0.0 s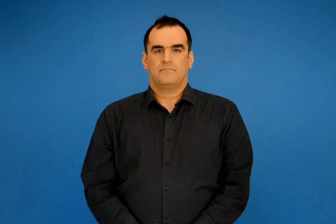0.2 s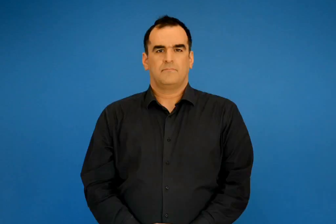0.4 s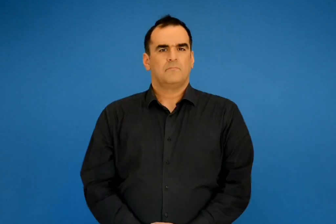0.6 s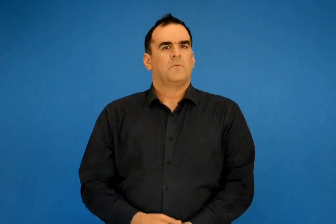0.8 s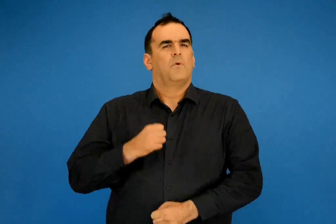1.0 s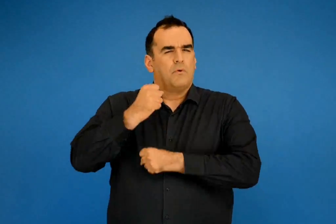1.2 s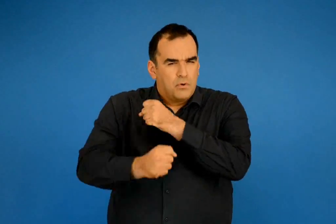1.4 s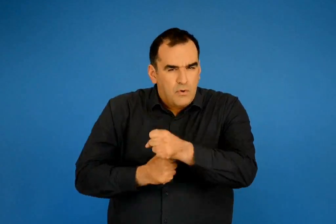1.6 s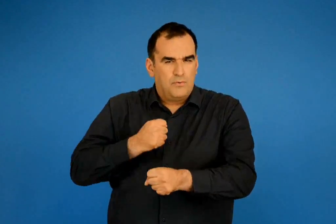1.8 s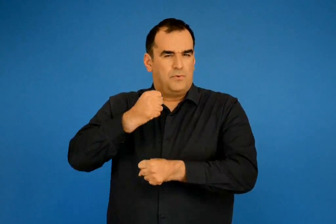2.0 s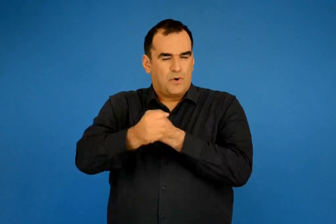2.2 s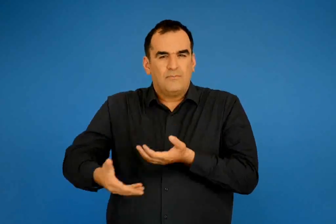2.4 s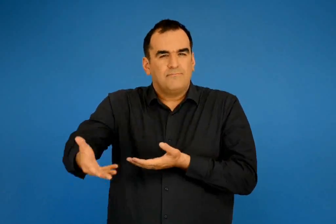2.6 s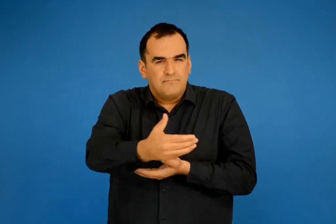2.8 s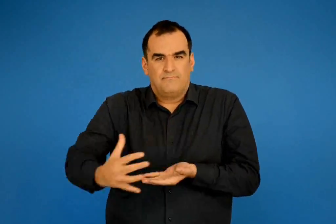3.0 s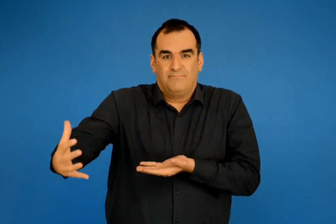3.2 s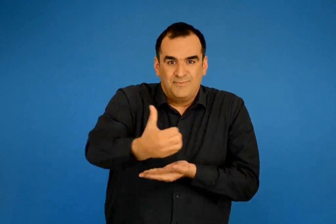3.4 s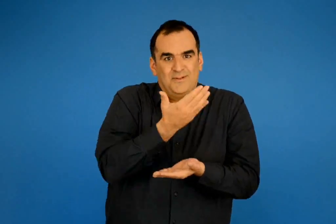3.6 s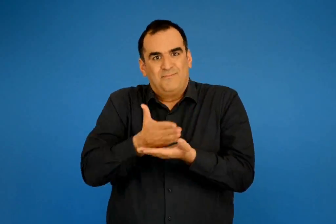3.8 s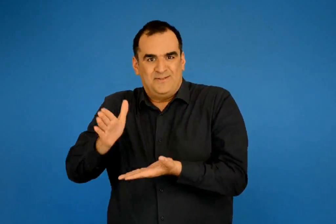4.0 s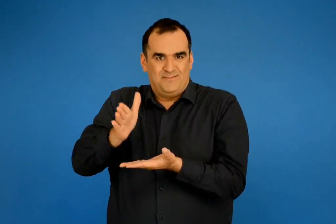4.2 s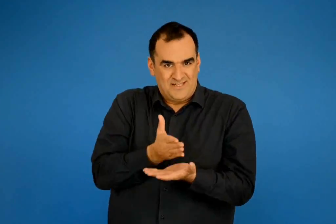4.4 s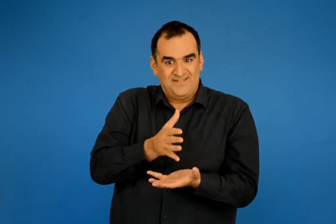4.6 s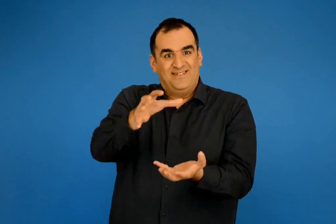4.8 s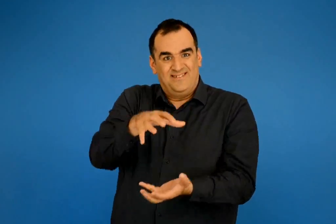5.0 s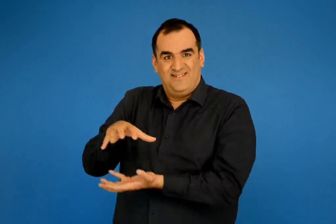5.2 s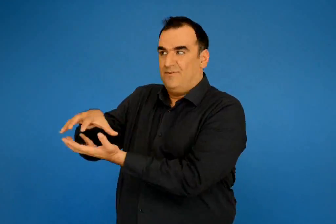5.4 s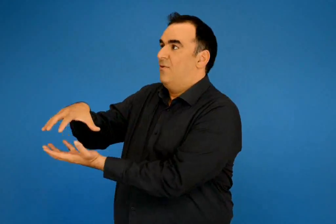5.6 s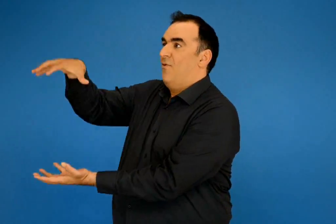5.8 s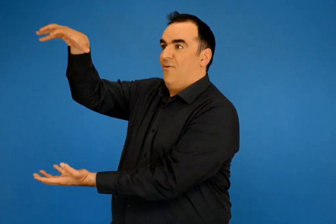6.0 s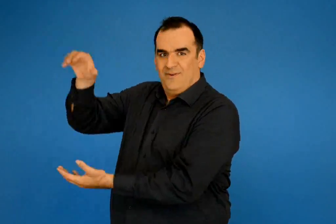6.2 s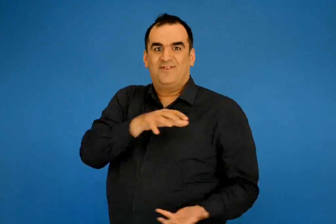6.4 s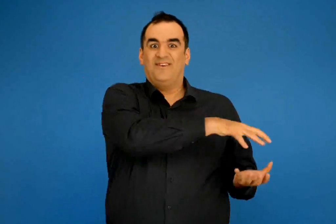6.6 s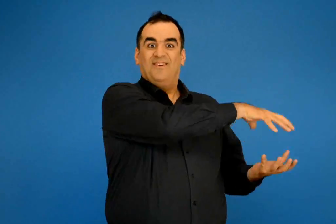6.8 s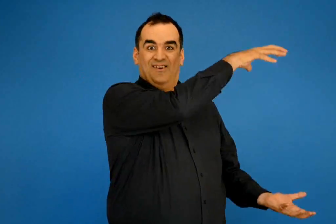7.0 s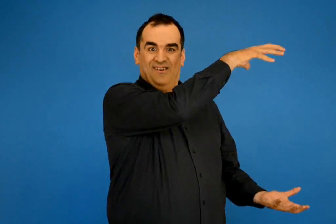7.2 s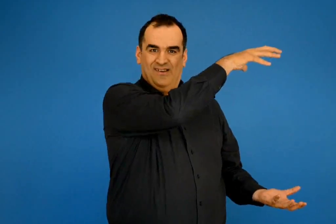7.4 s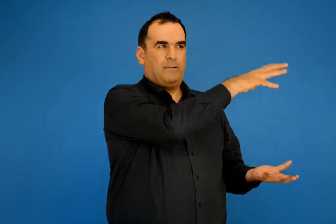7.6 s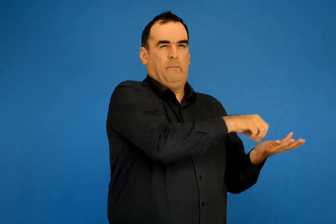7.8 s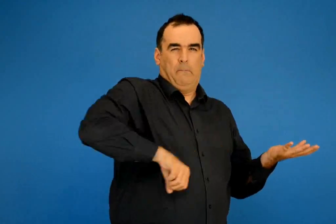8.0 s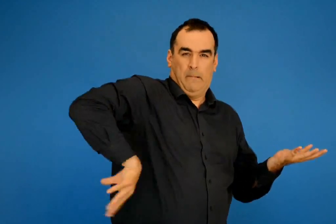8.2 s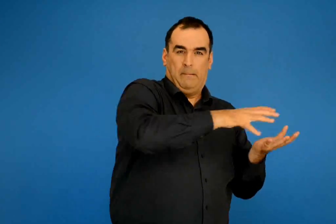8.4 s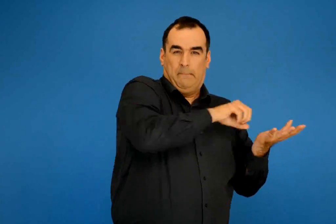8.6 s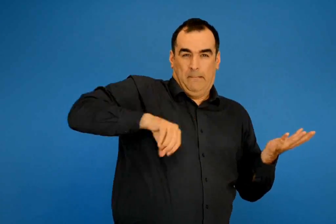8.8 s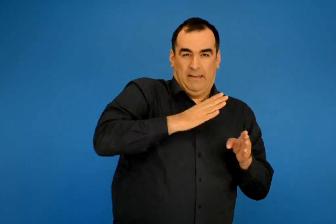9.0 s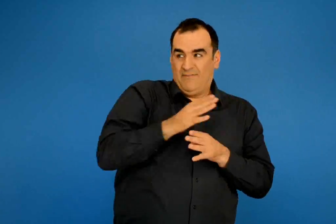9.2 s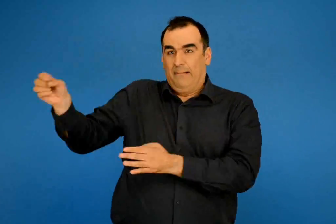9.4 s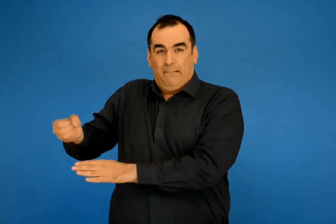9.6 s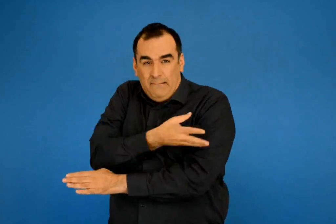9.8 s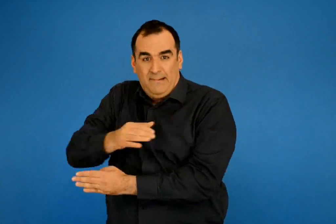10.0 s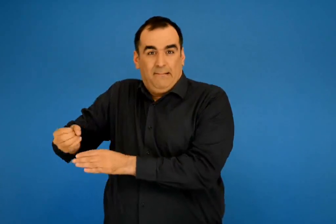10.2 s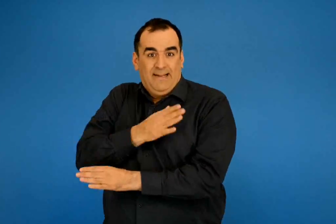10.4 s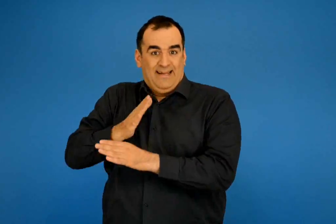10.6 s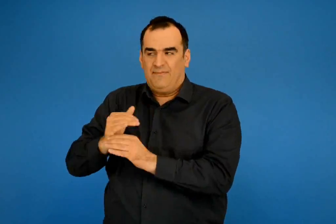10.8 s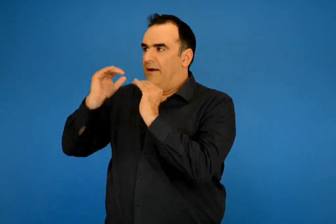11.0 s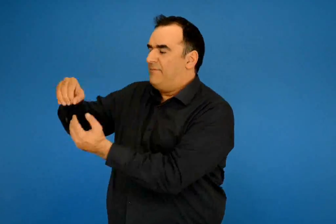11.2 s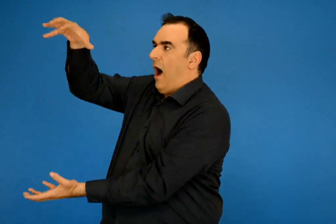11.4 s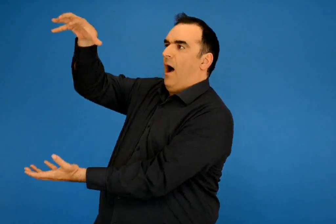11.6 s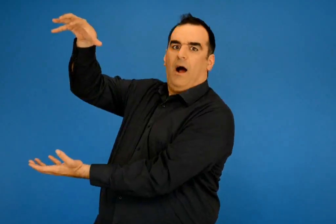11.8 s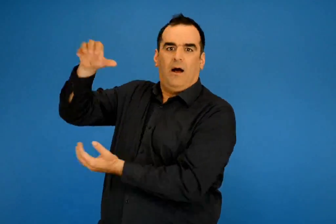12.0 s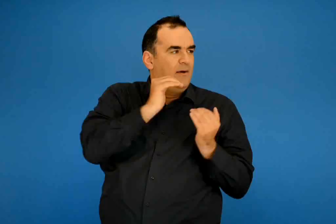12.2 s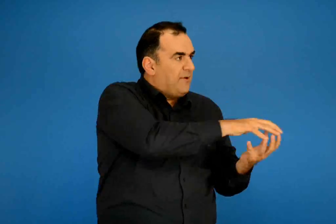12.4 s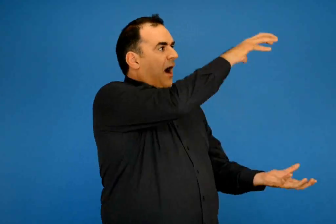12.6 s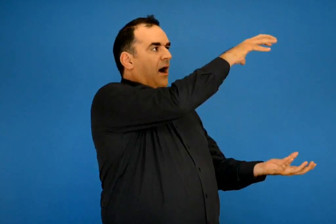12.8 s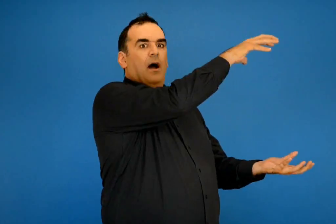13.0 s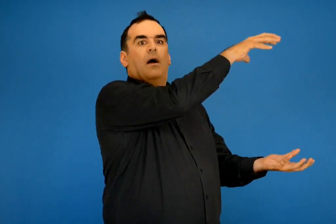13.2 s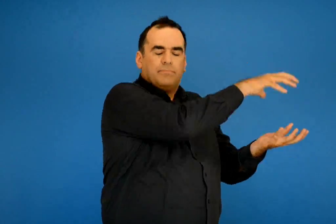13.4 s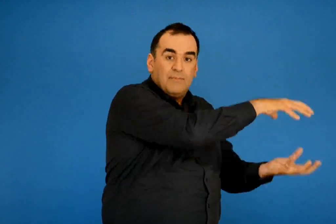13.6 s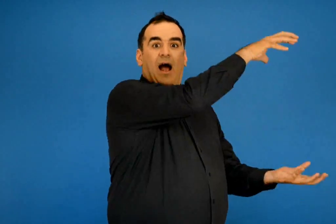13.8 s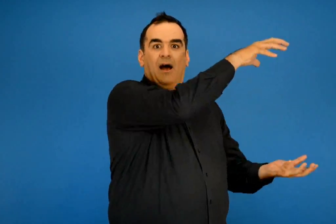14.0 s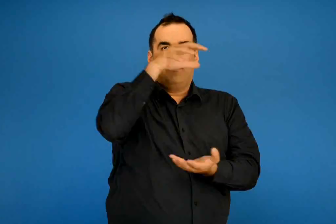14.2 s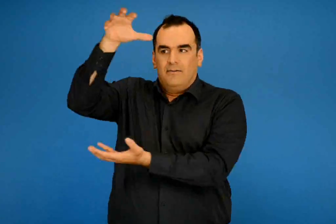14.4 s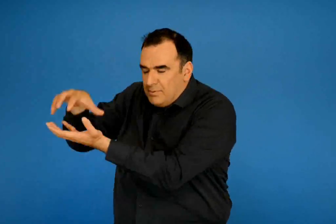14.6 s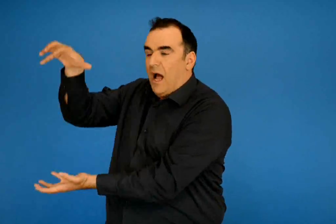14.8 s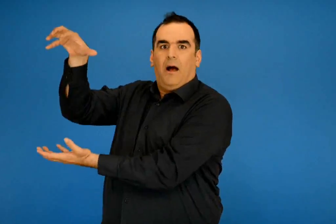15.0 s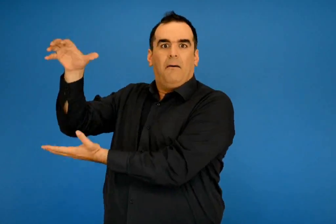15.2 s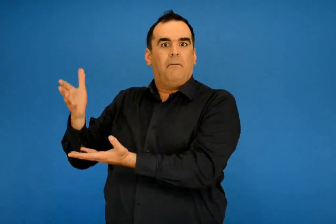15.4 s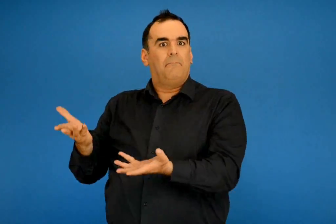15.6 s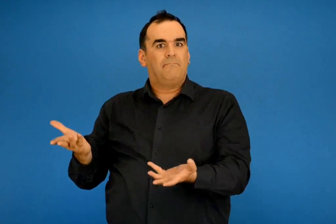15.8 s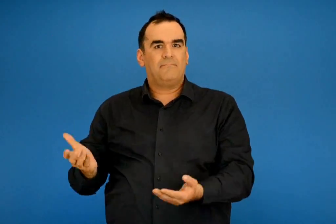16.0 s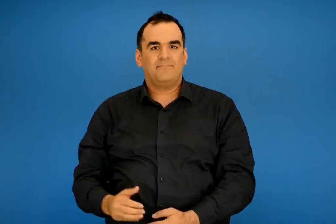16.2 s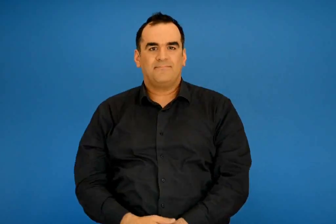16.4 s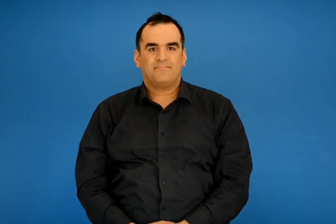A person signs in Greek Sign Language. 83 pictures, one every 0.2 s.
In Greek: κάθε χρόνο την εποχή της συγκομιδής ξανάρχιζαν το ίδιο και ποτέ δεν μπορούσαν να καταλάβουν με ποιο μαγικό τρόπο ο αριθμός των σακιών ήταν πάντα ο ίδιος
